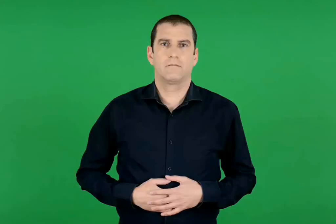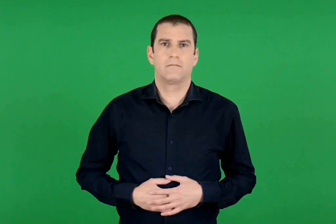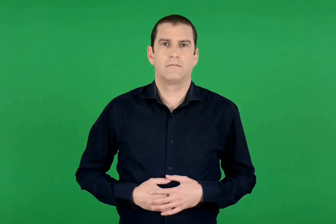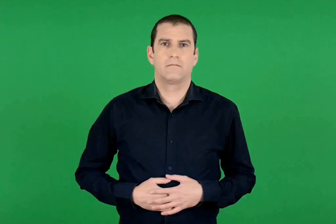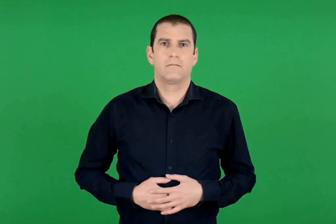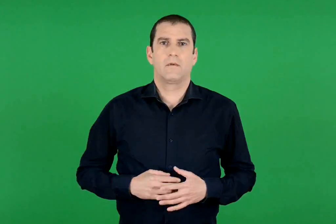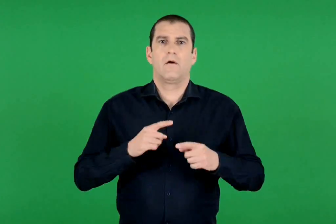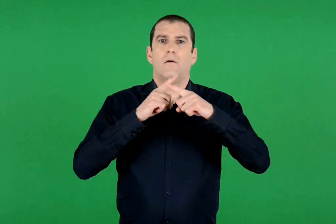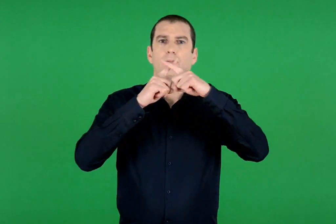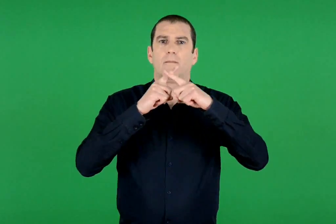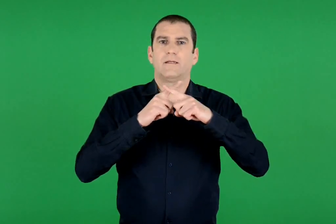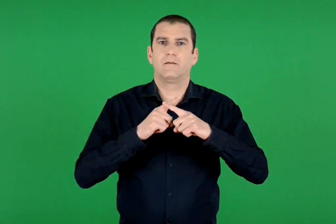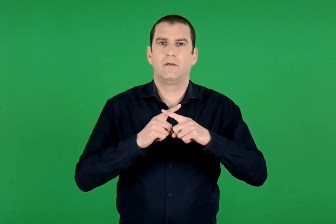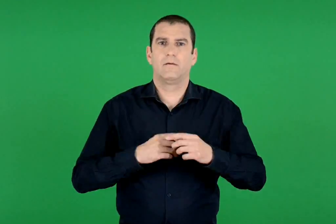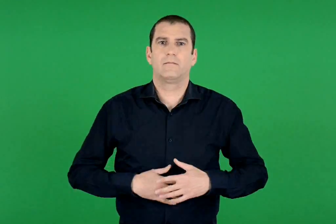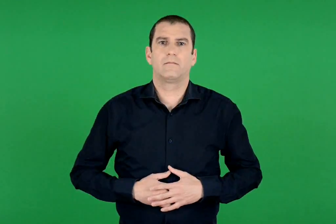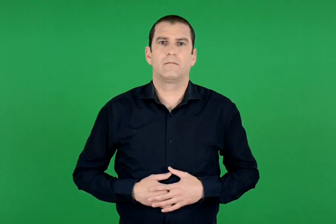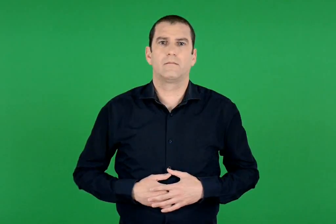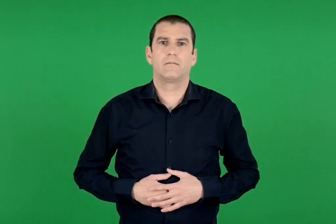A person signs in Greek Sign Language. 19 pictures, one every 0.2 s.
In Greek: πολλαπλασιασμοί
